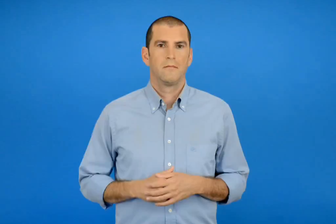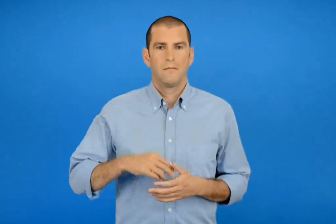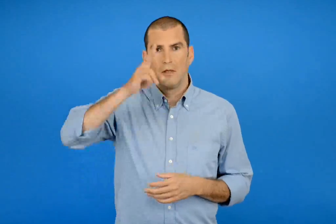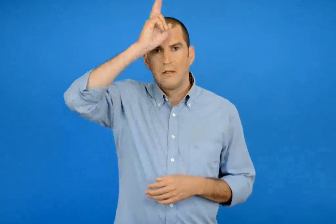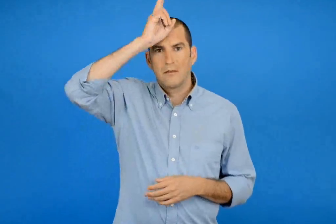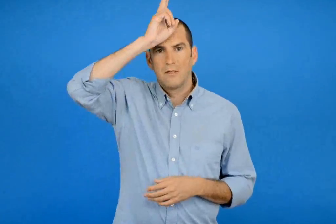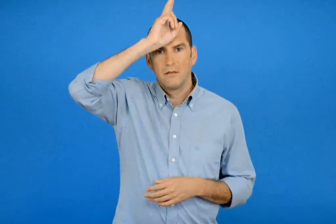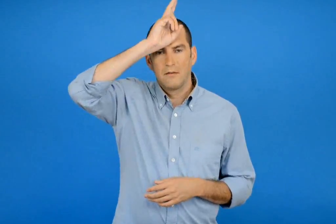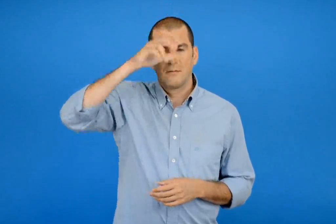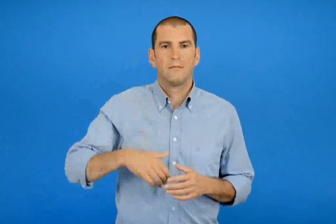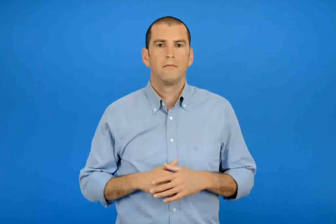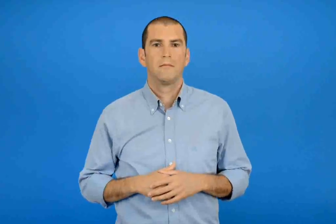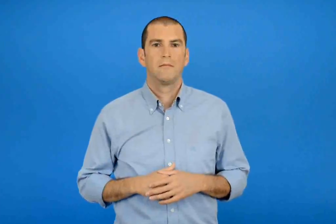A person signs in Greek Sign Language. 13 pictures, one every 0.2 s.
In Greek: γερμανική
